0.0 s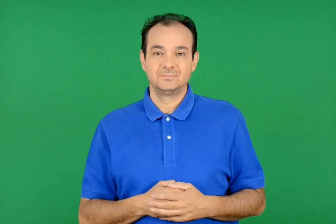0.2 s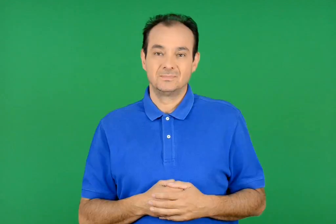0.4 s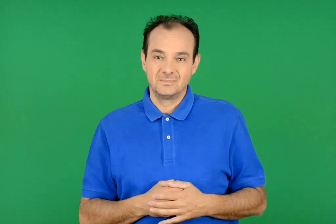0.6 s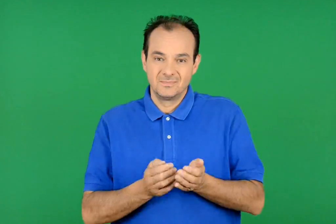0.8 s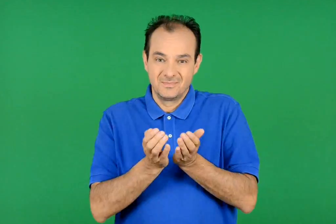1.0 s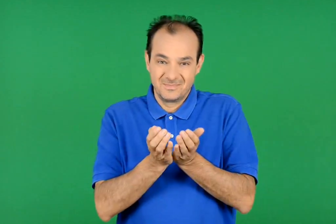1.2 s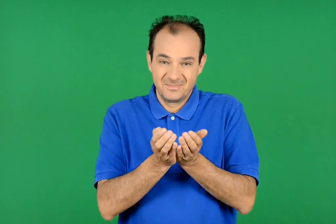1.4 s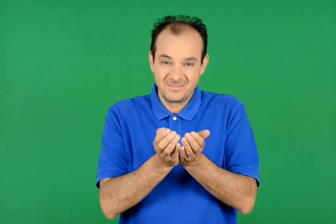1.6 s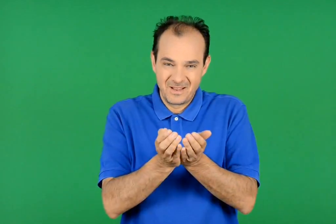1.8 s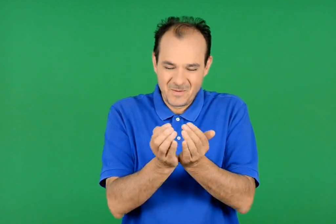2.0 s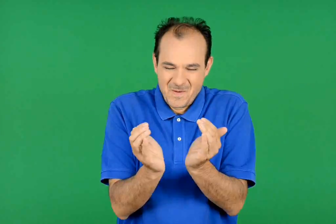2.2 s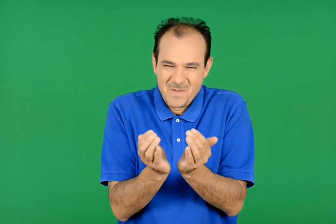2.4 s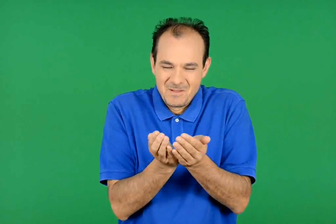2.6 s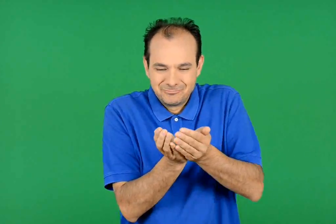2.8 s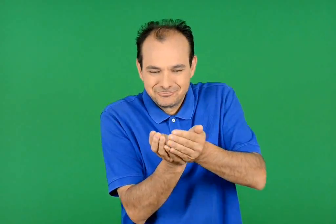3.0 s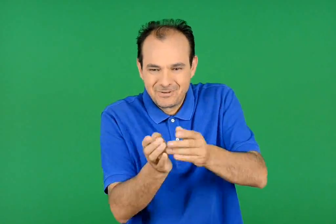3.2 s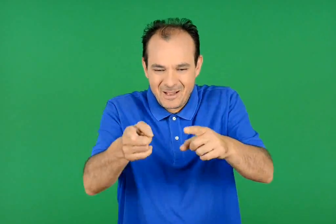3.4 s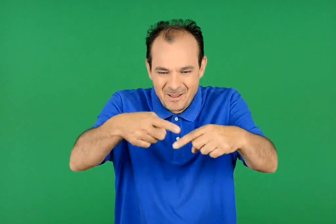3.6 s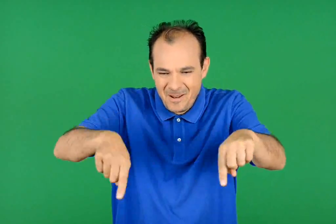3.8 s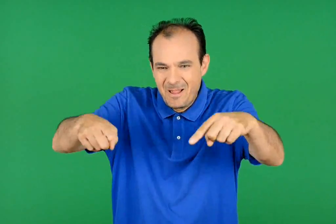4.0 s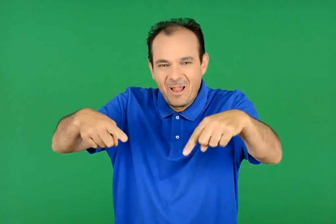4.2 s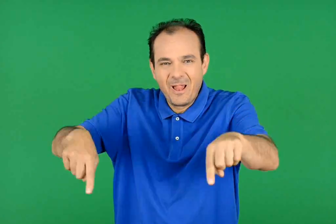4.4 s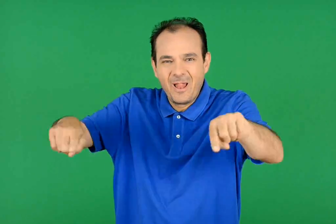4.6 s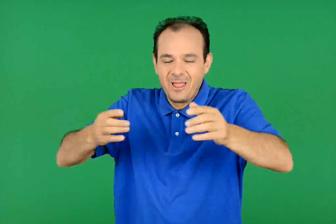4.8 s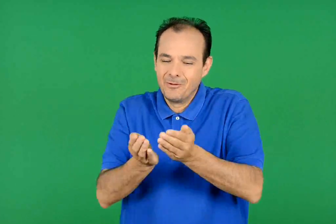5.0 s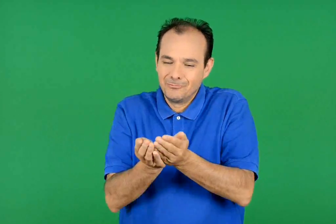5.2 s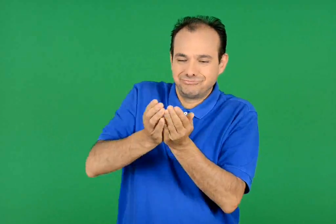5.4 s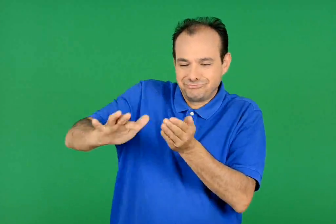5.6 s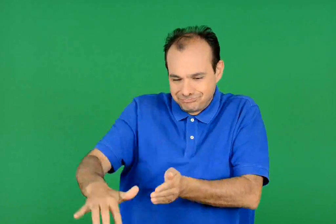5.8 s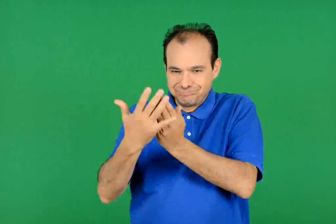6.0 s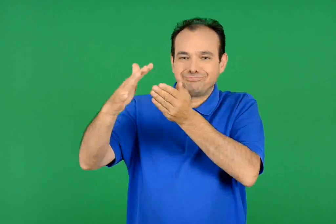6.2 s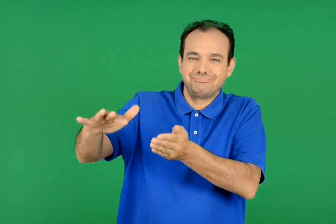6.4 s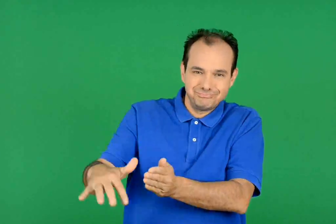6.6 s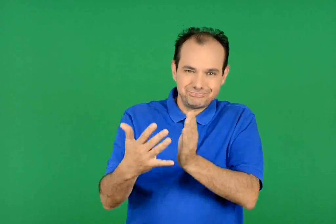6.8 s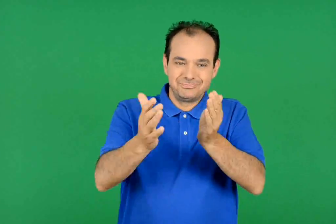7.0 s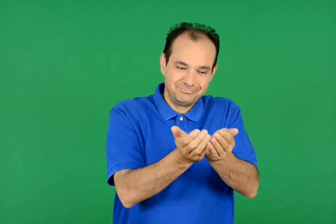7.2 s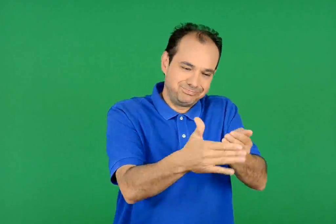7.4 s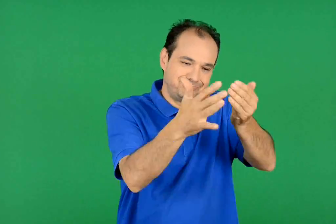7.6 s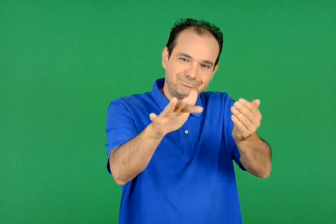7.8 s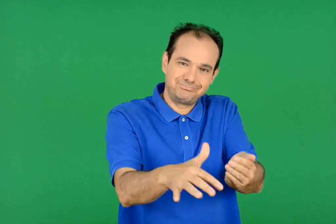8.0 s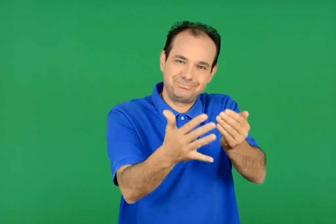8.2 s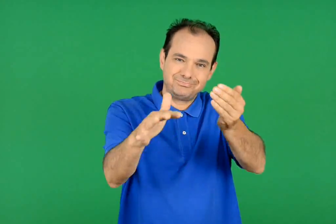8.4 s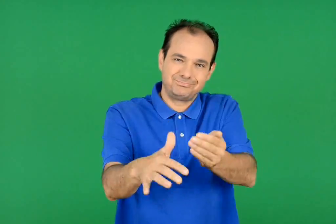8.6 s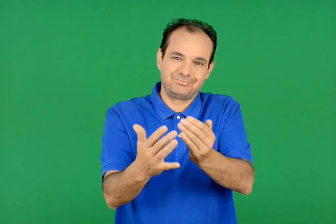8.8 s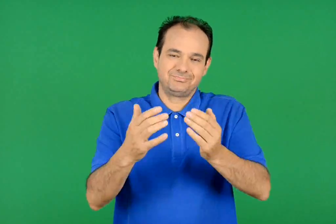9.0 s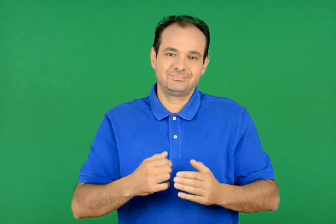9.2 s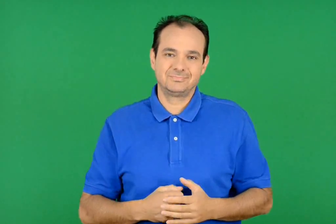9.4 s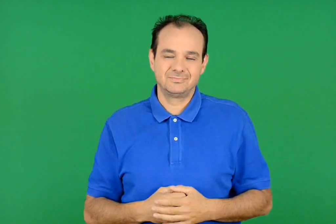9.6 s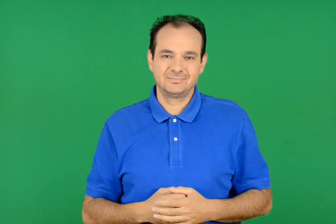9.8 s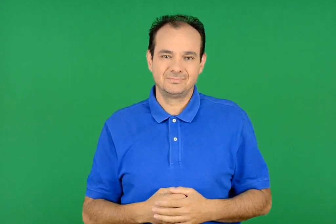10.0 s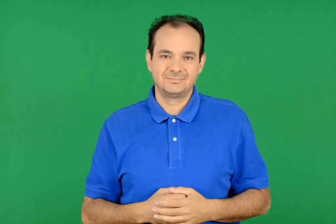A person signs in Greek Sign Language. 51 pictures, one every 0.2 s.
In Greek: με τις βαρκούλες στα μικρά λιμάνια , τις φουρτούνες ,
